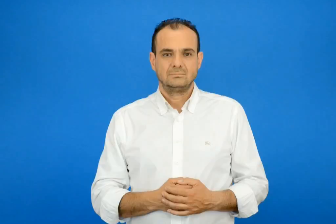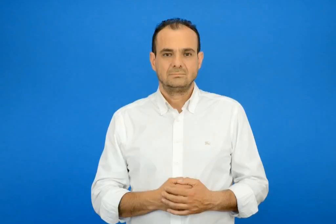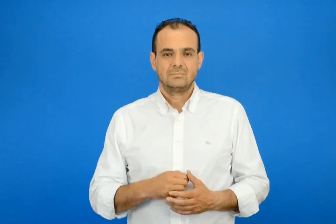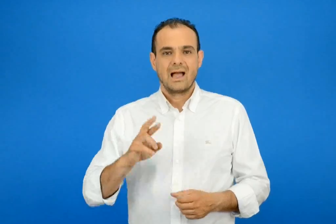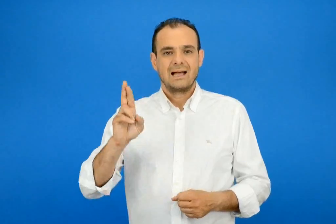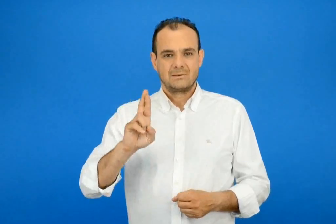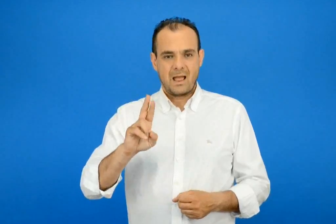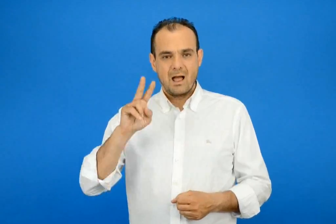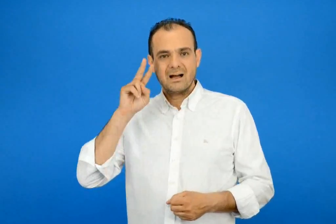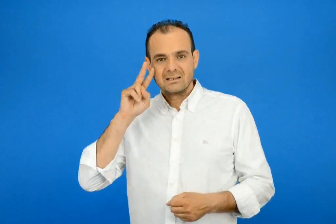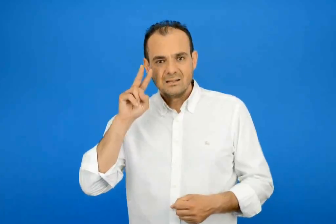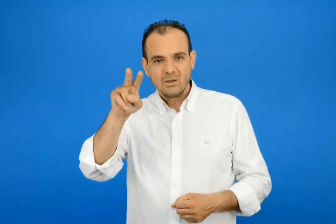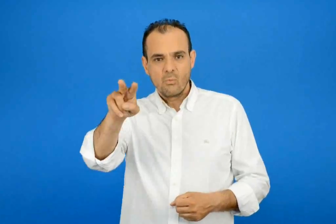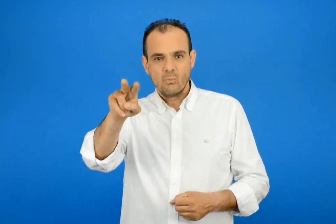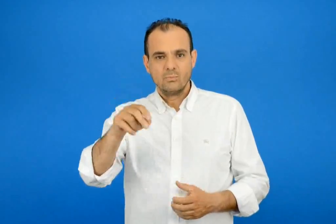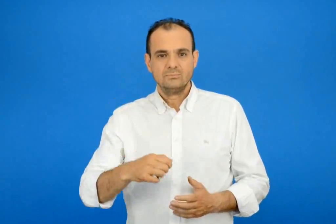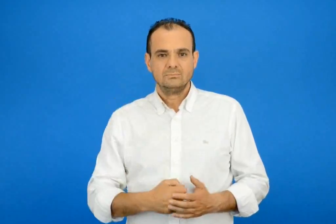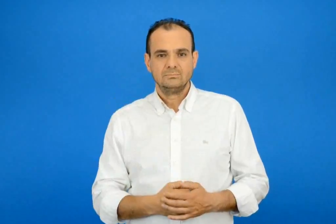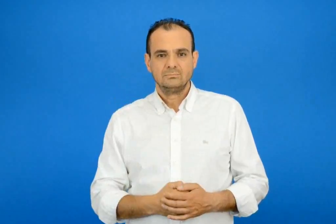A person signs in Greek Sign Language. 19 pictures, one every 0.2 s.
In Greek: το ρήμα κοιτώ
